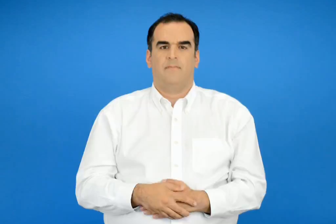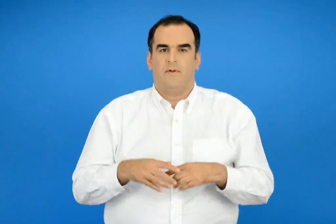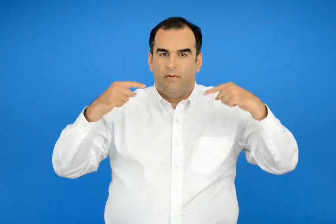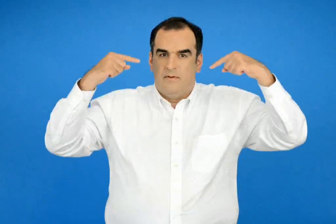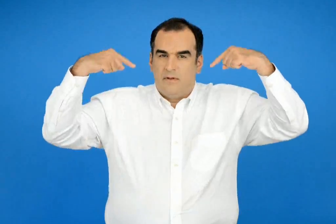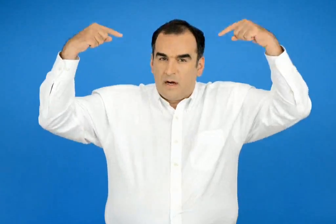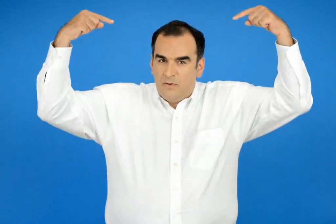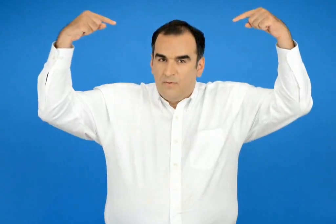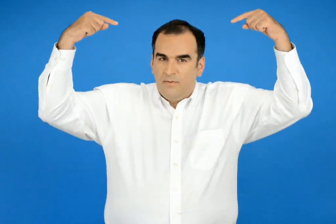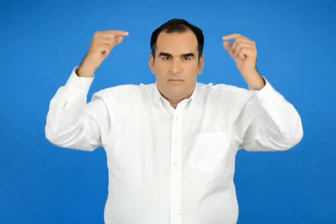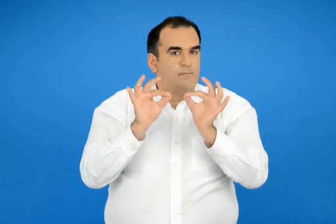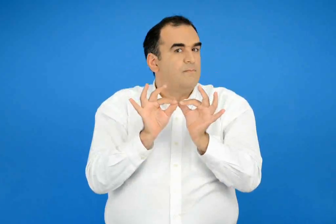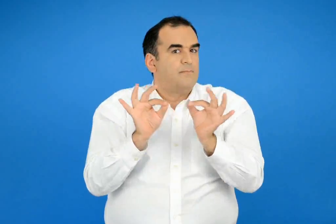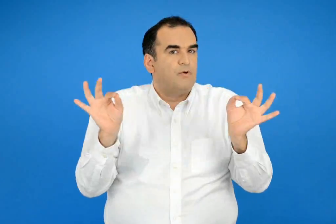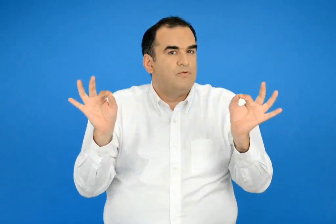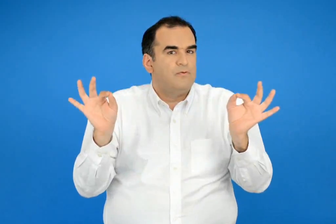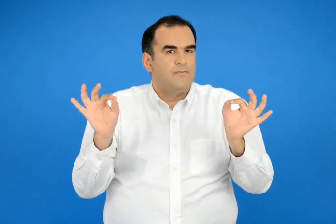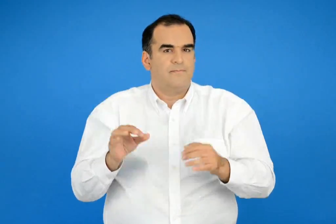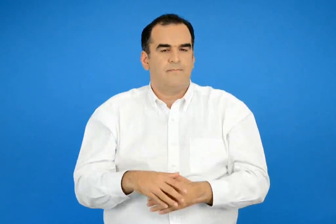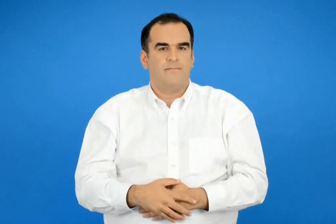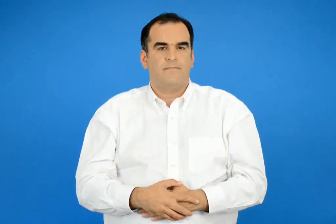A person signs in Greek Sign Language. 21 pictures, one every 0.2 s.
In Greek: μήκος κέρατων
